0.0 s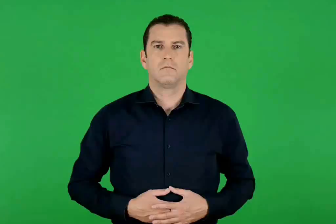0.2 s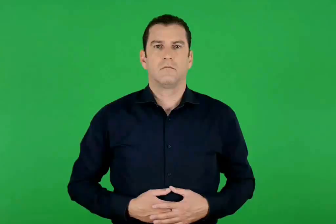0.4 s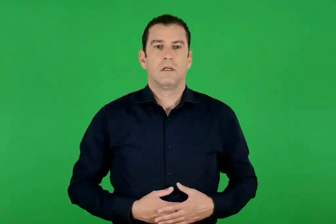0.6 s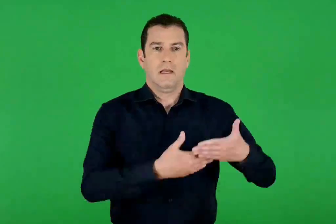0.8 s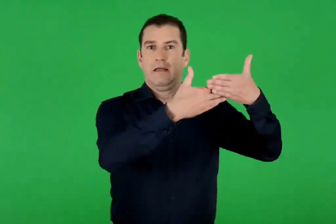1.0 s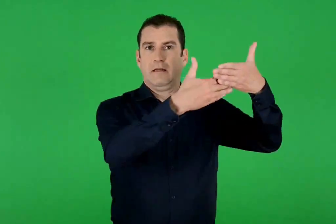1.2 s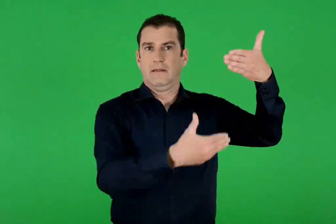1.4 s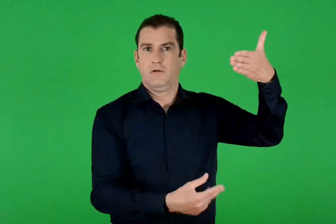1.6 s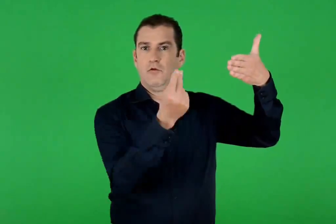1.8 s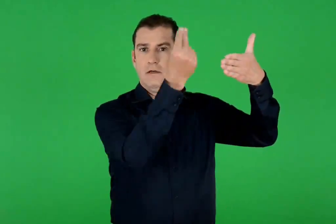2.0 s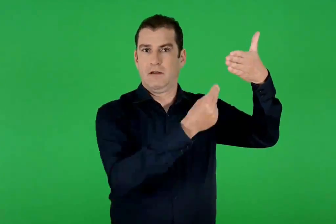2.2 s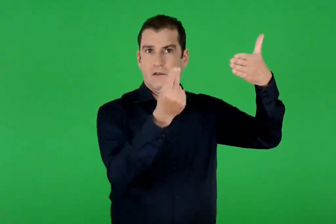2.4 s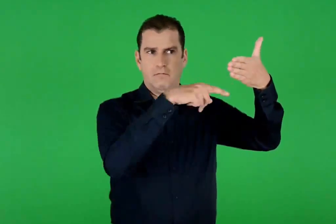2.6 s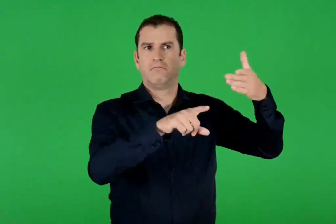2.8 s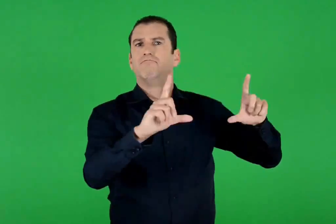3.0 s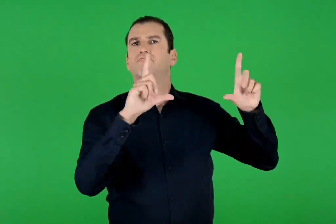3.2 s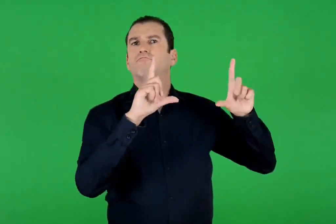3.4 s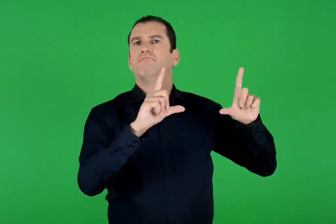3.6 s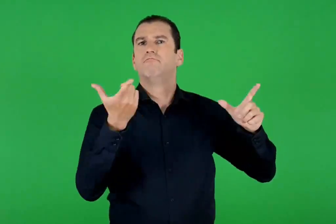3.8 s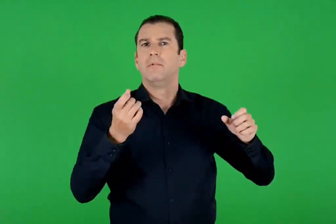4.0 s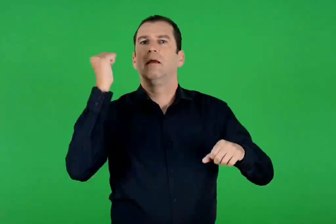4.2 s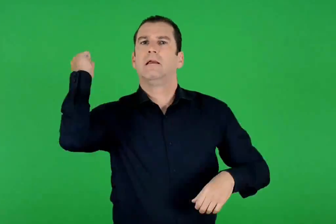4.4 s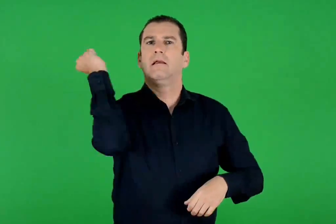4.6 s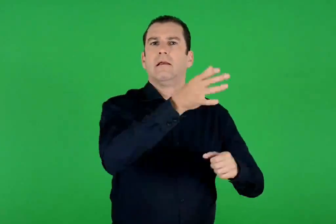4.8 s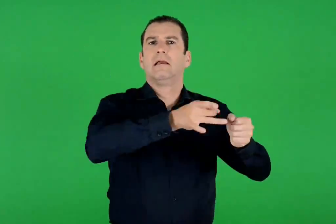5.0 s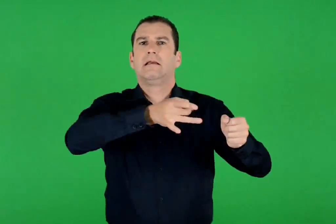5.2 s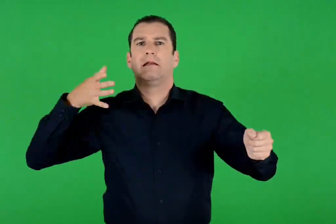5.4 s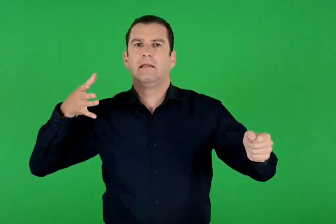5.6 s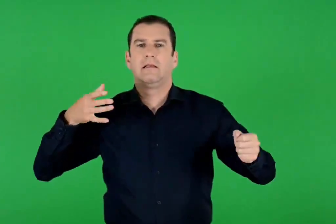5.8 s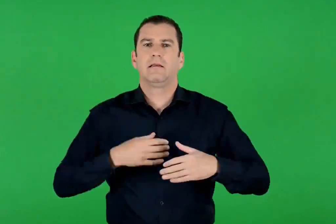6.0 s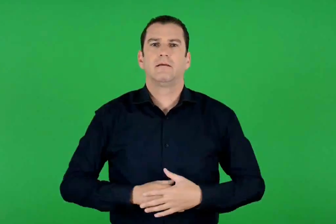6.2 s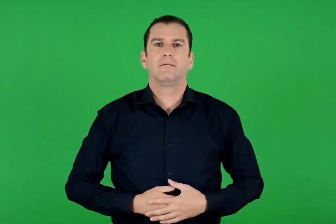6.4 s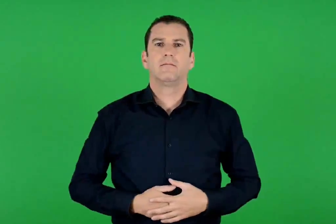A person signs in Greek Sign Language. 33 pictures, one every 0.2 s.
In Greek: τοιχογραφία με σκηνή κυνηγιού
